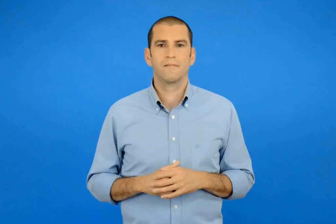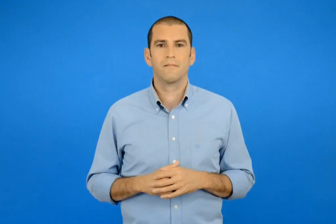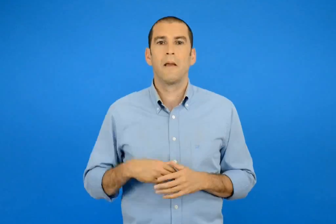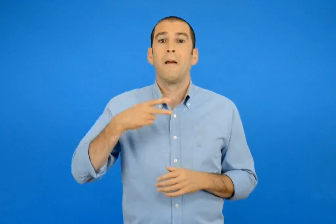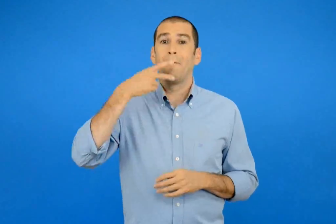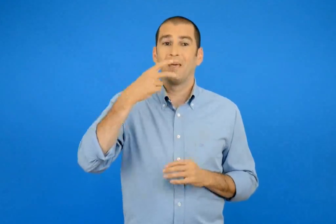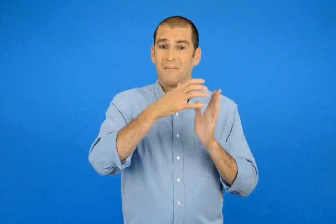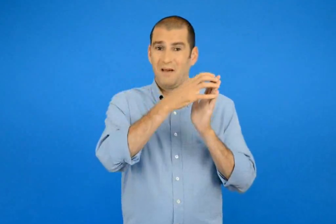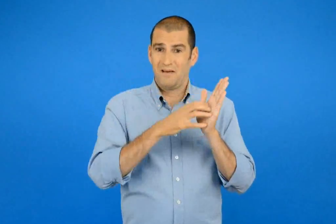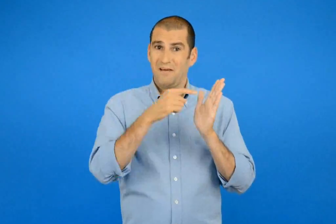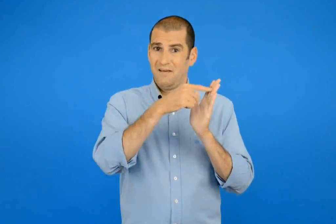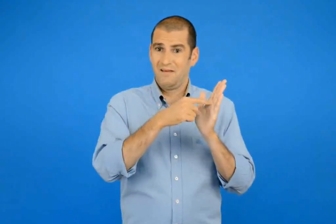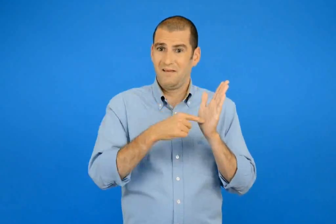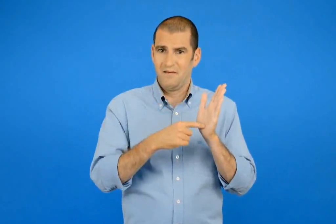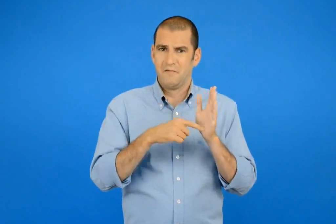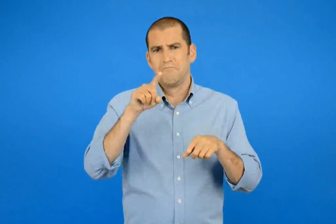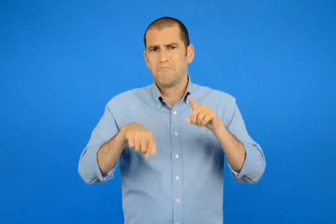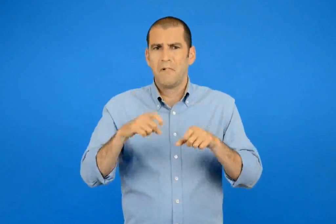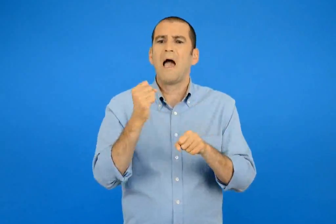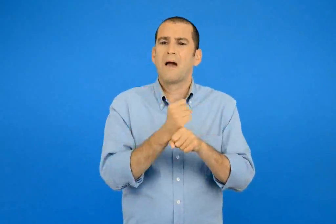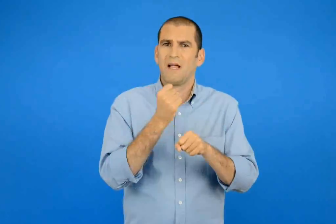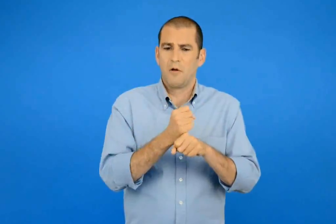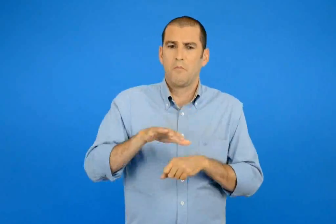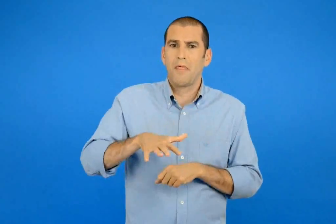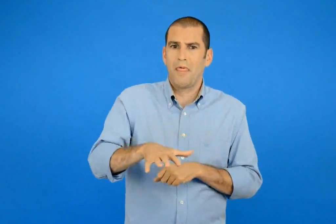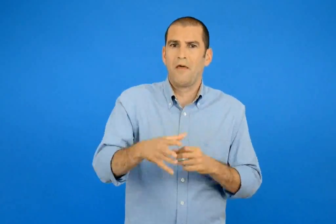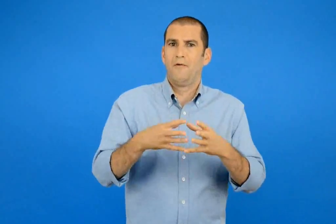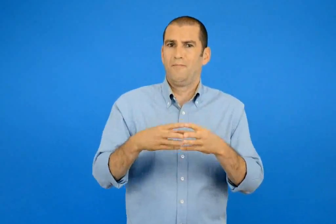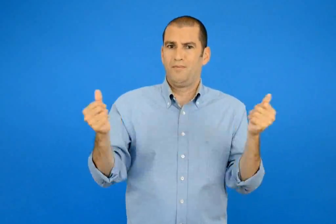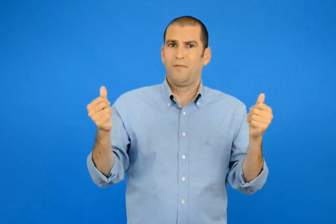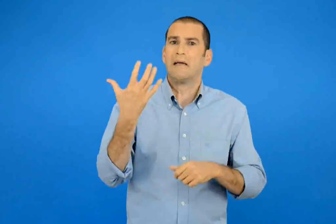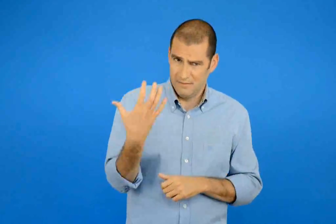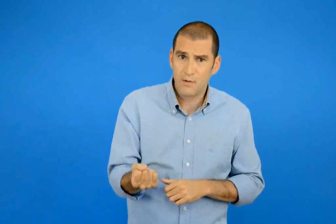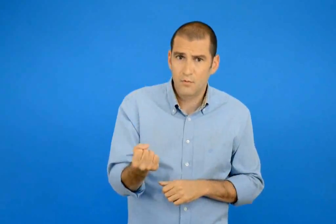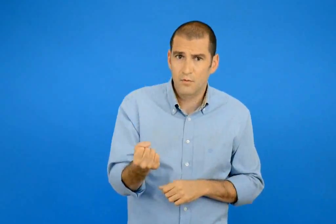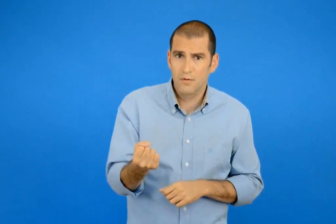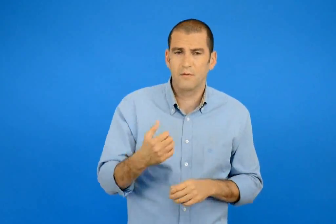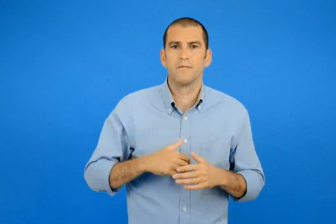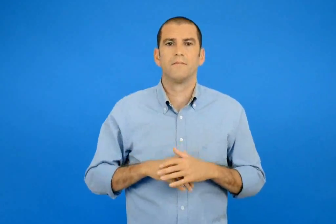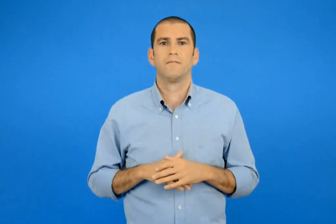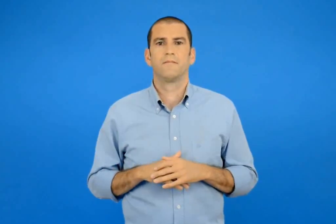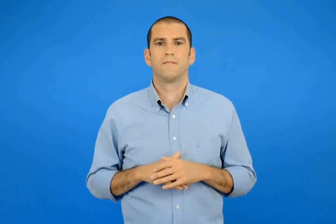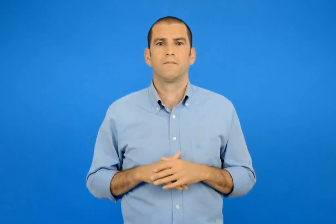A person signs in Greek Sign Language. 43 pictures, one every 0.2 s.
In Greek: υπάρχουν στο ποίημα κάποια επαγγέλματα που εξαφανίζονται ;
